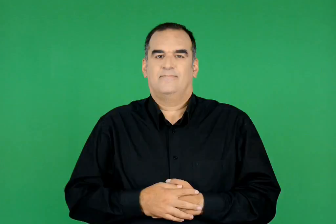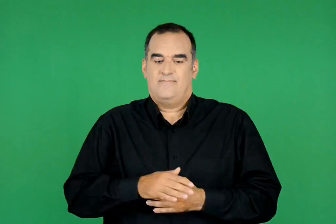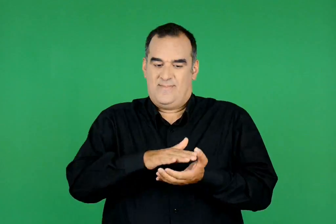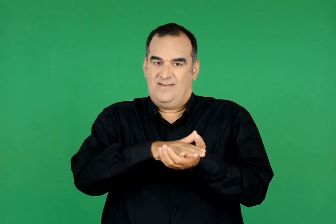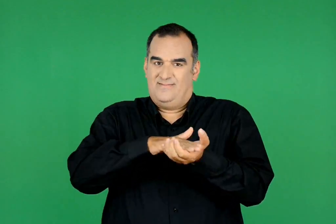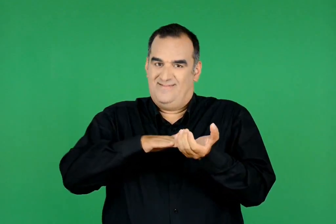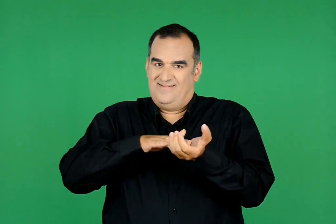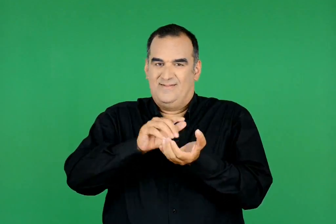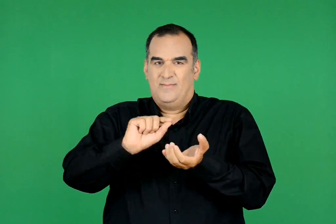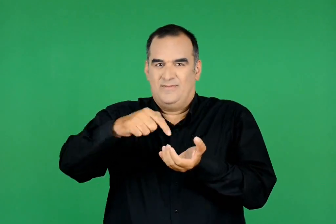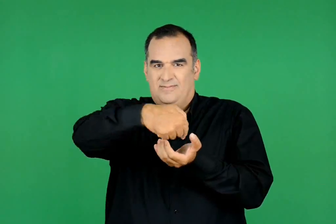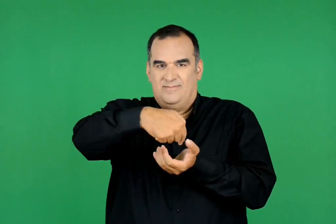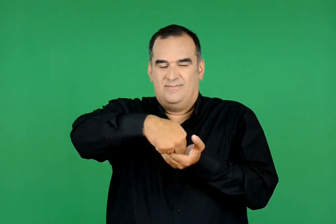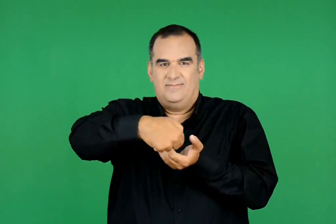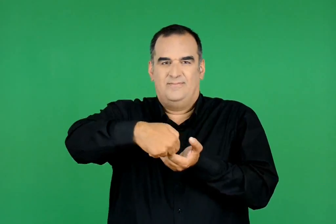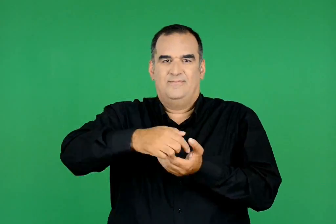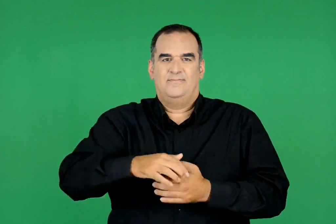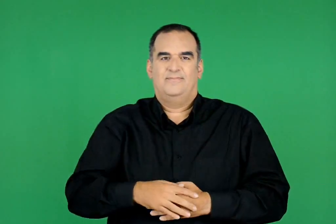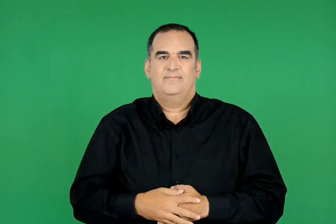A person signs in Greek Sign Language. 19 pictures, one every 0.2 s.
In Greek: κασετίνα
